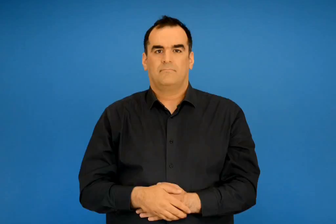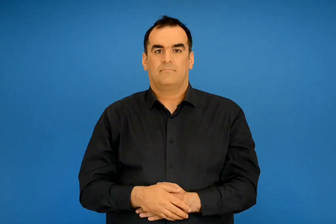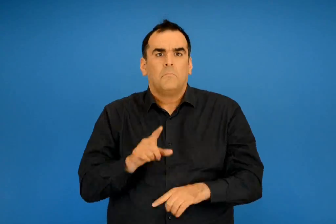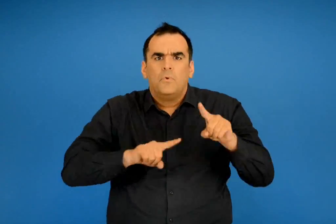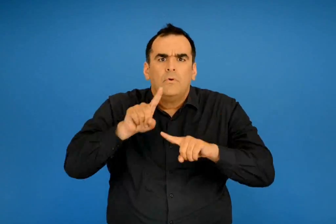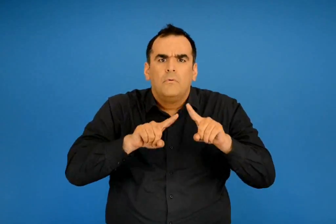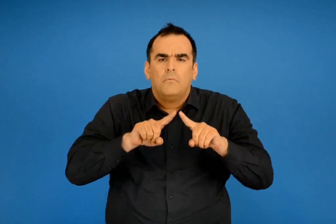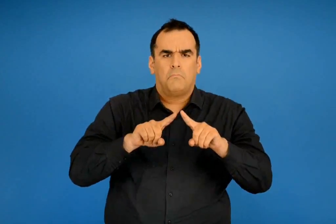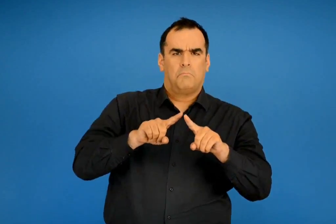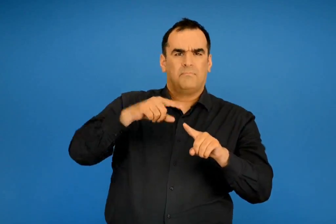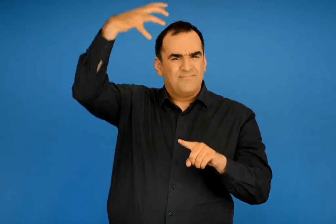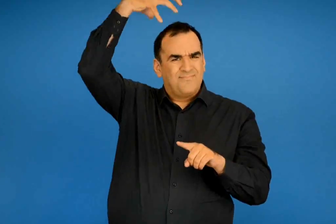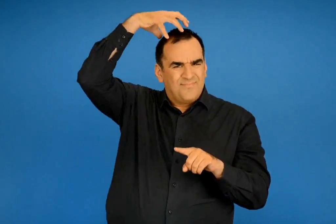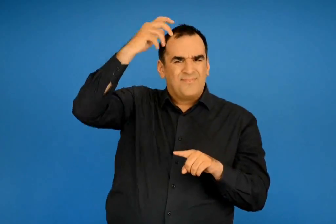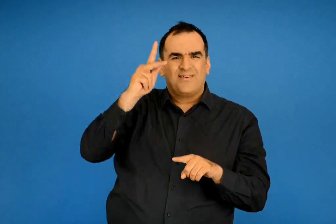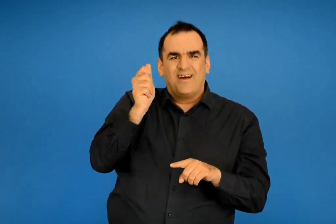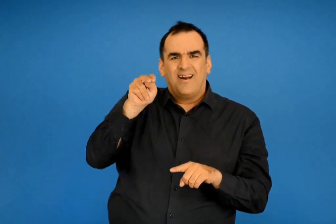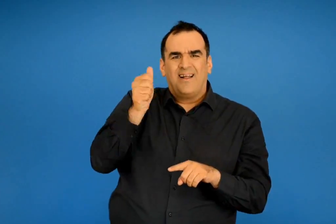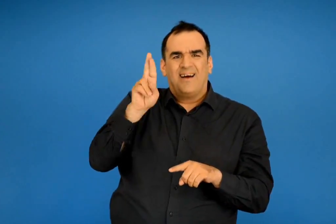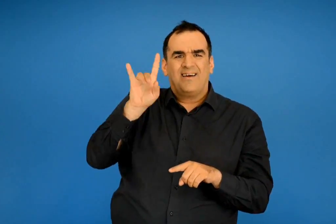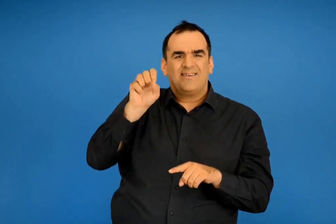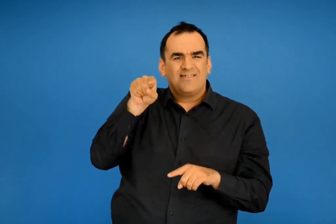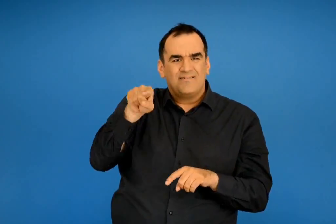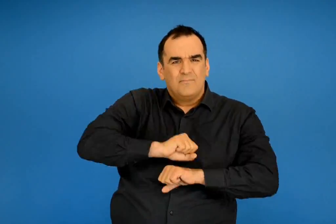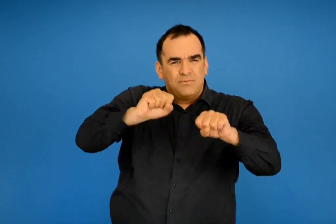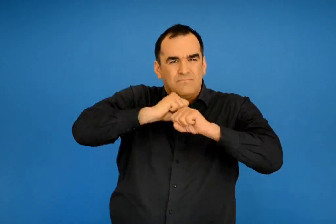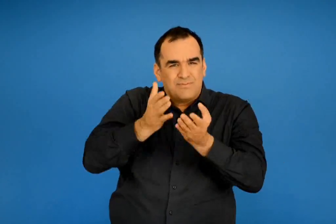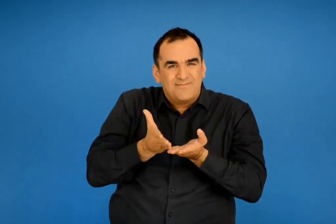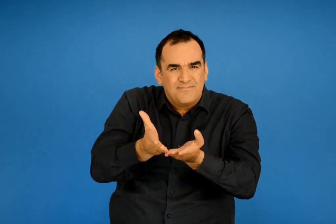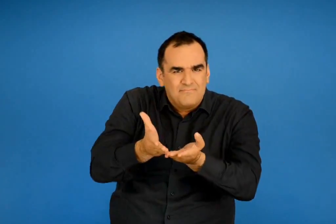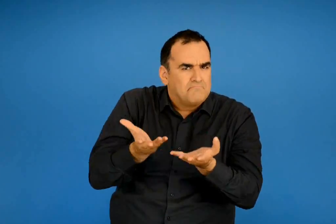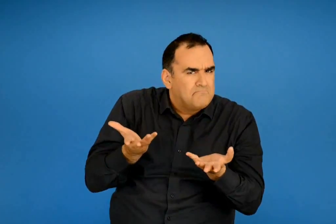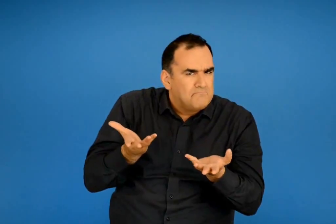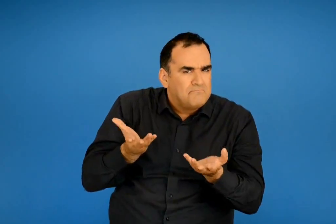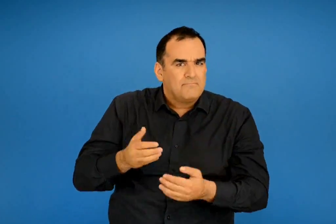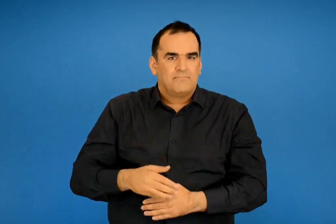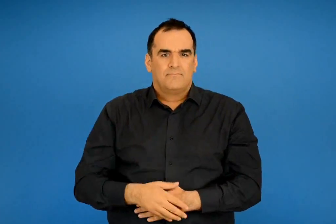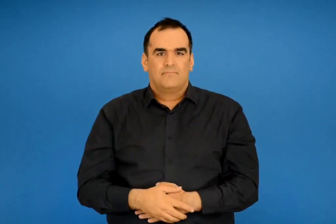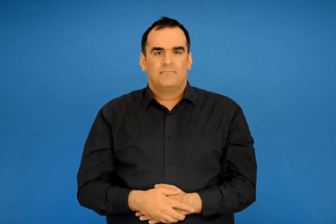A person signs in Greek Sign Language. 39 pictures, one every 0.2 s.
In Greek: ποιον ; τον κανάρη ;
